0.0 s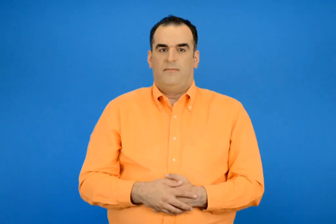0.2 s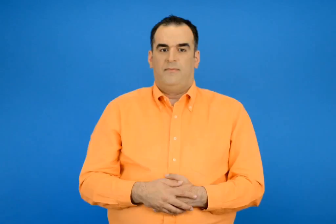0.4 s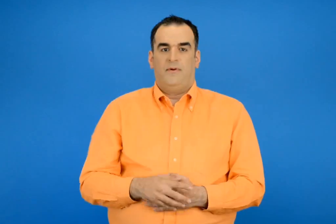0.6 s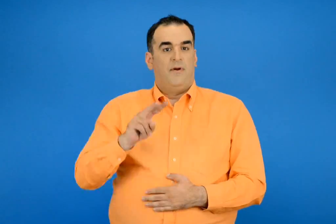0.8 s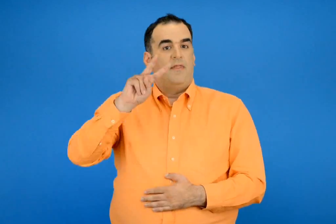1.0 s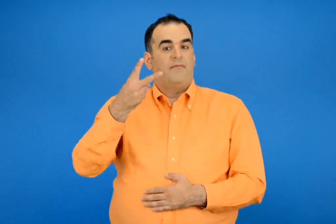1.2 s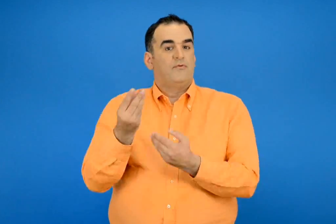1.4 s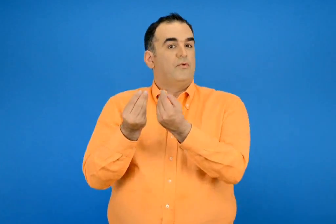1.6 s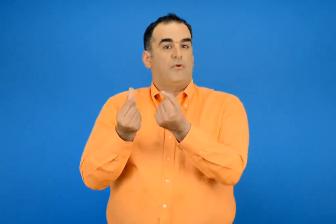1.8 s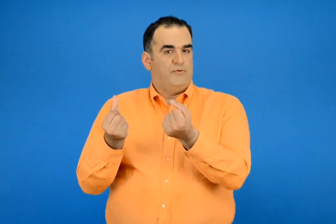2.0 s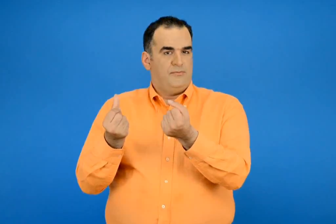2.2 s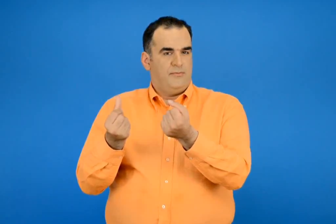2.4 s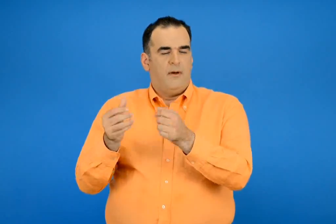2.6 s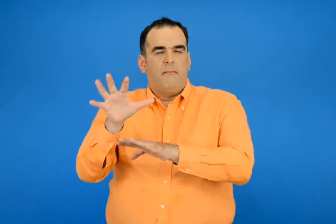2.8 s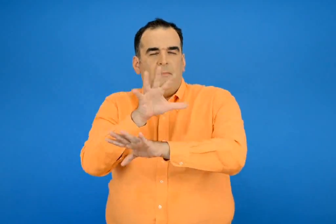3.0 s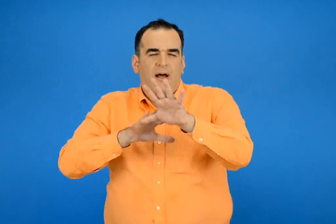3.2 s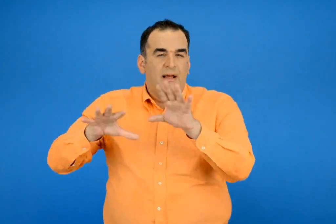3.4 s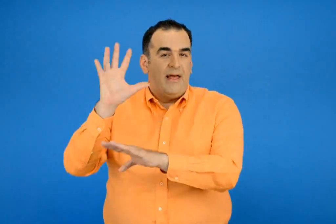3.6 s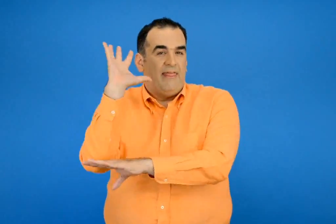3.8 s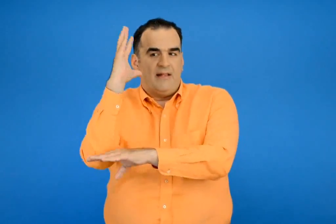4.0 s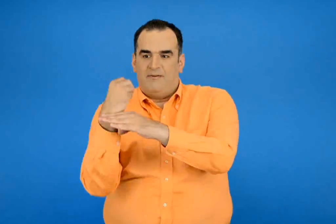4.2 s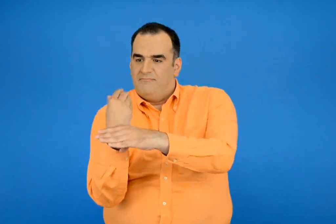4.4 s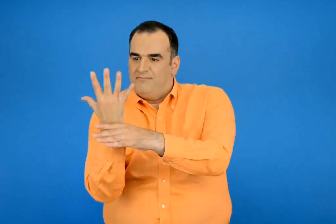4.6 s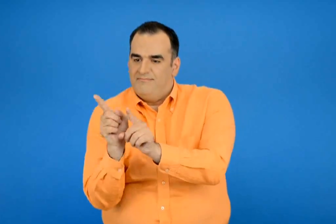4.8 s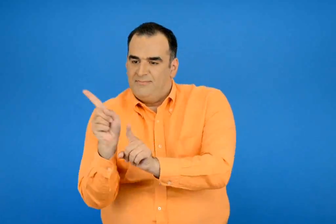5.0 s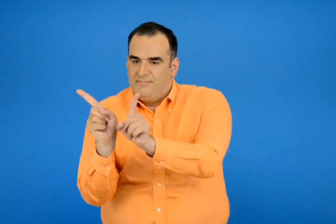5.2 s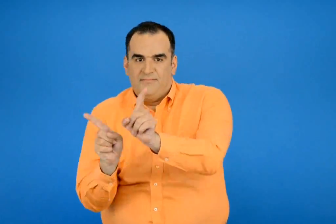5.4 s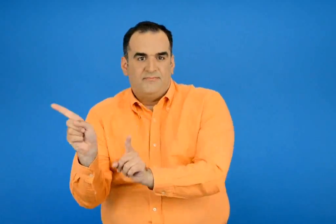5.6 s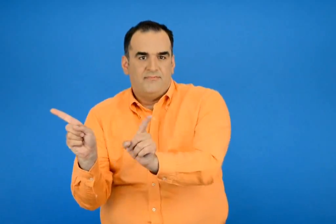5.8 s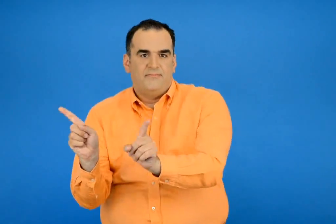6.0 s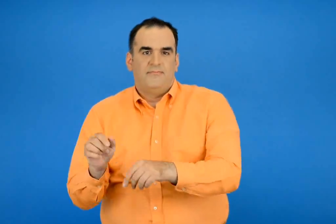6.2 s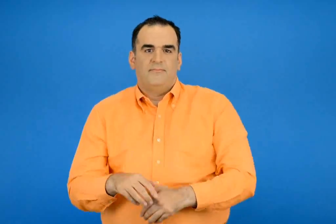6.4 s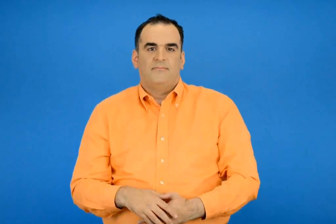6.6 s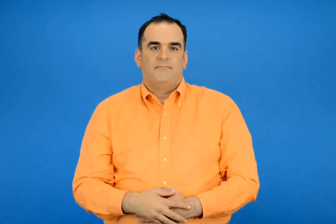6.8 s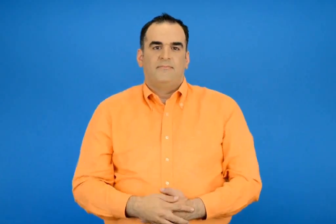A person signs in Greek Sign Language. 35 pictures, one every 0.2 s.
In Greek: 2ος τρόπος με μαγικά δέντρα
